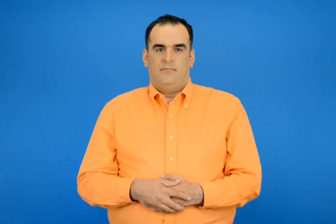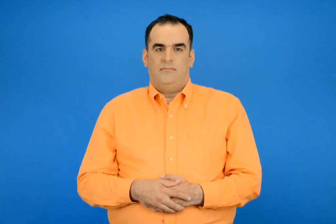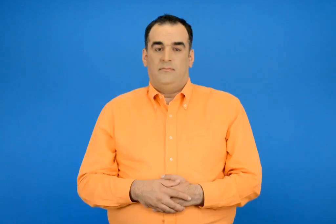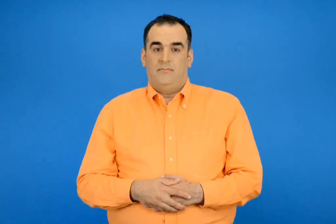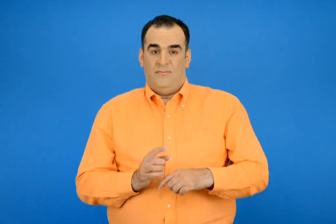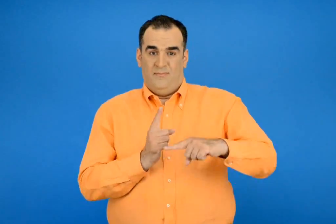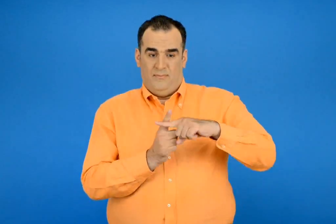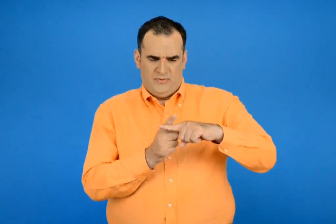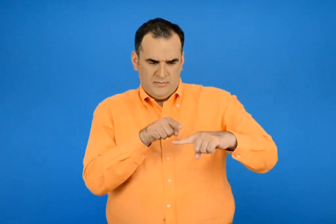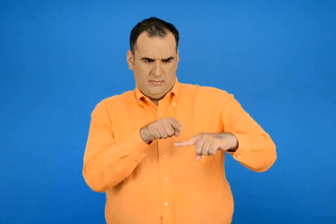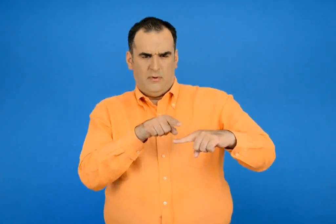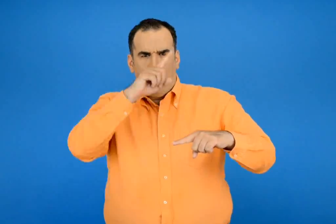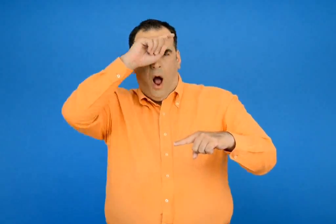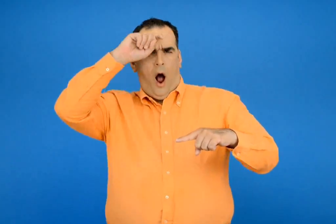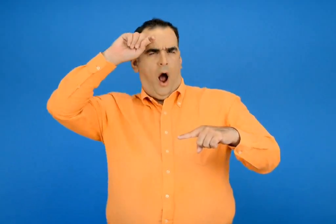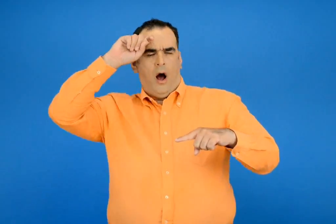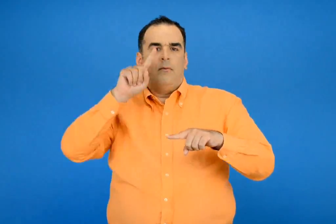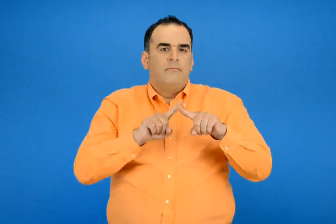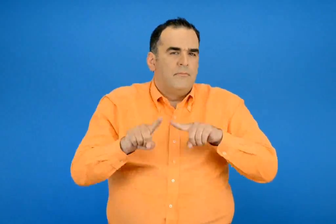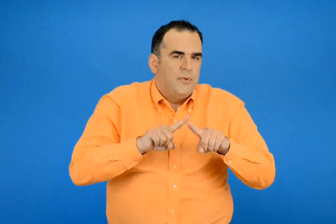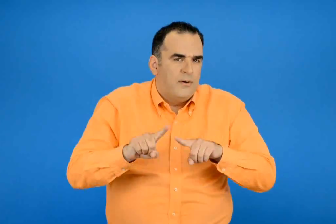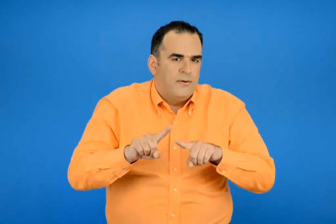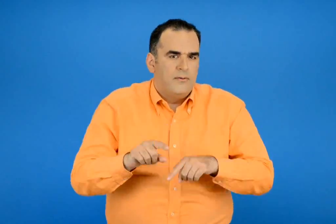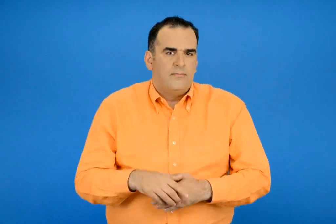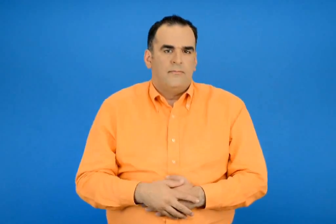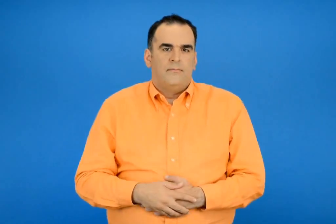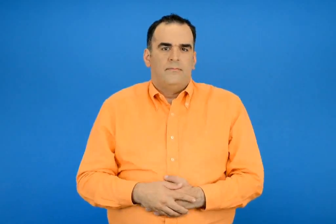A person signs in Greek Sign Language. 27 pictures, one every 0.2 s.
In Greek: ποιά πρόσθεση με δυσκόλεψε ;
